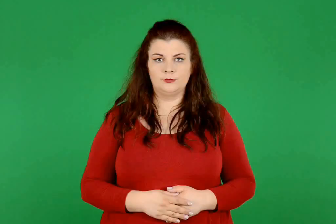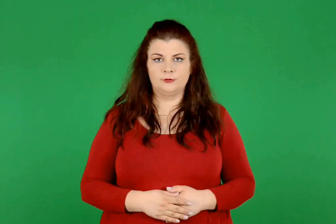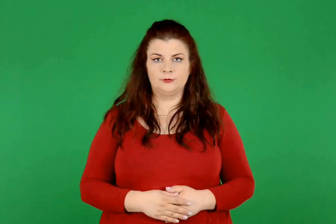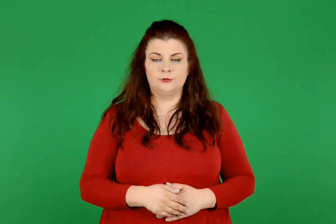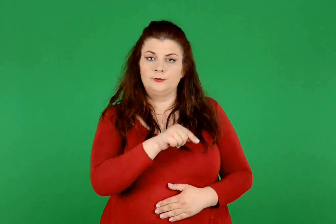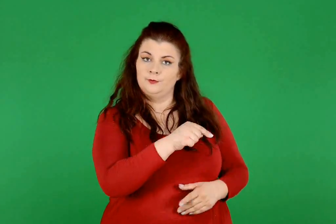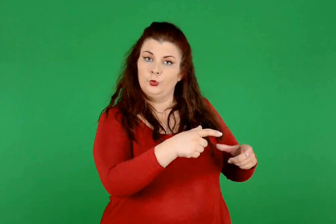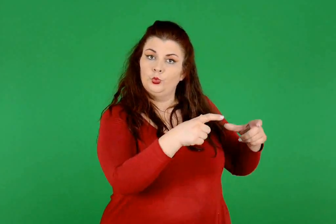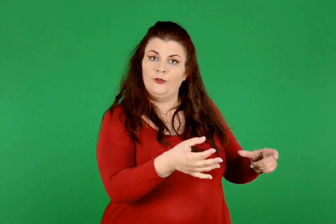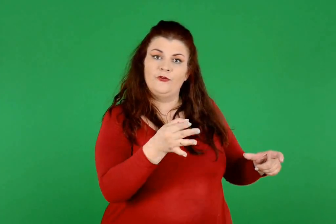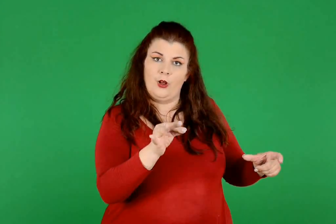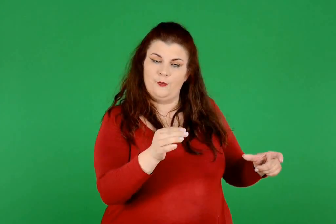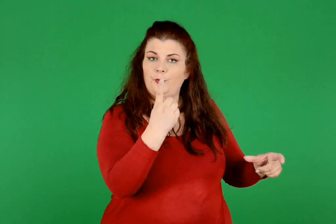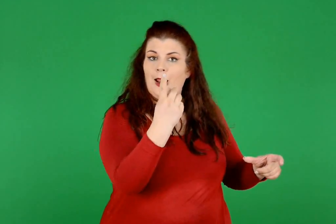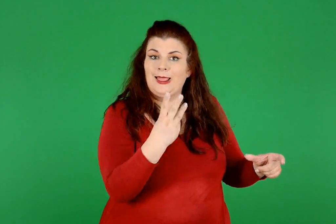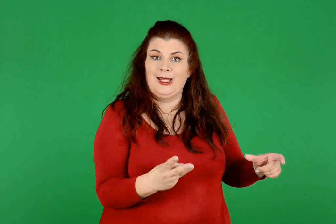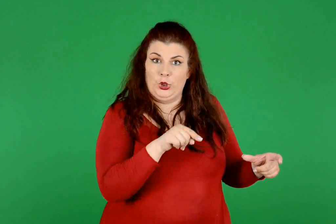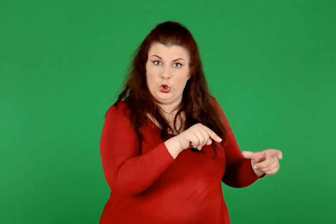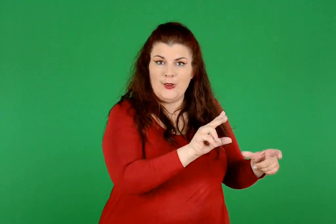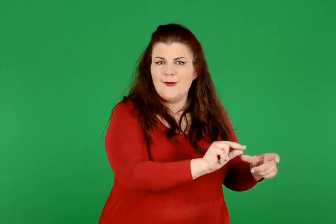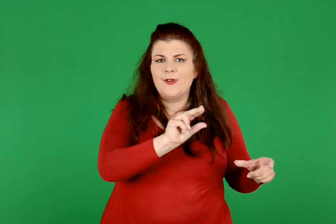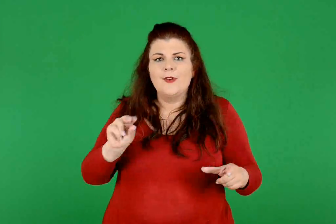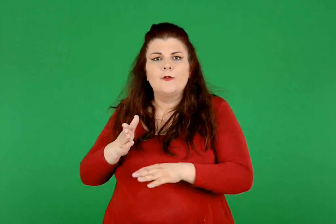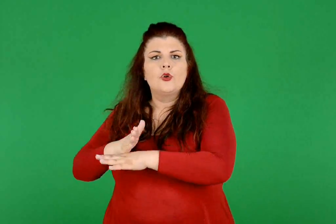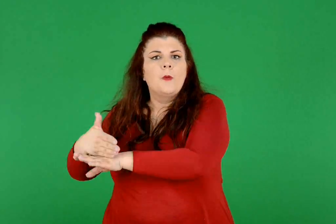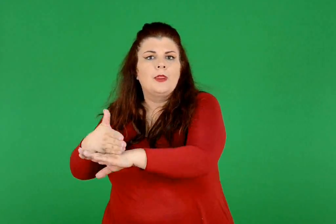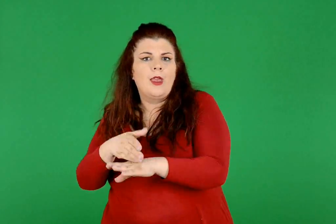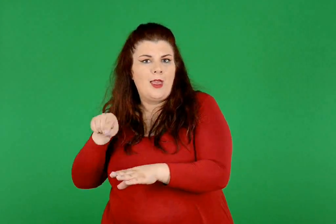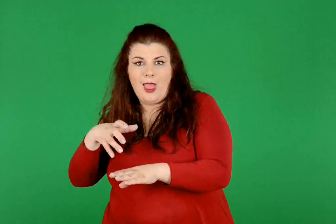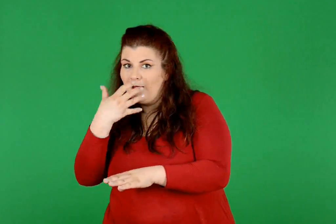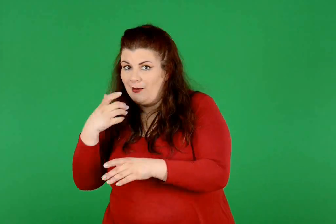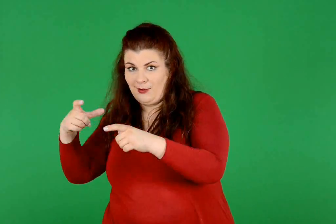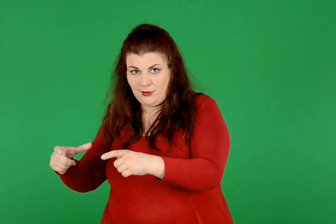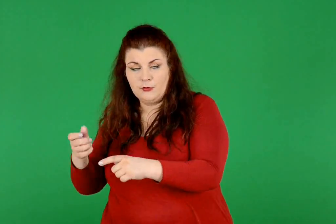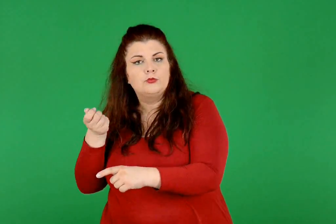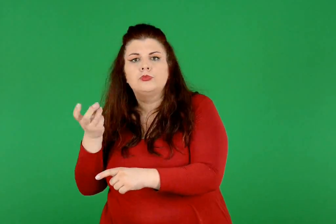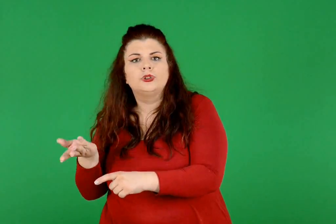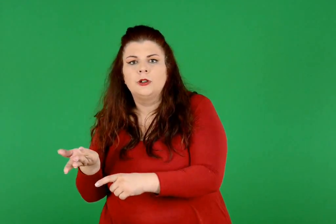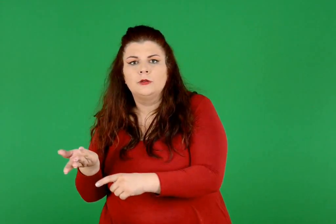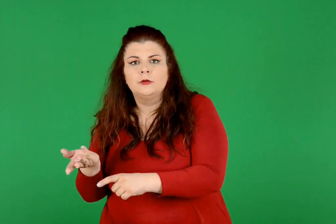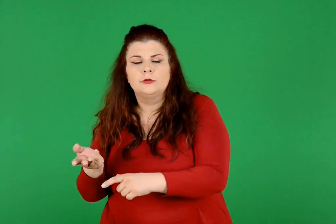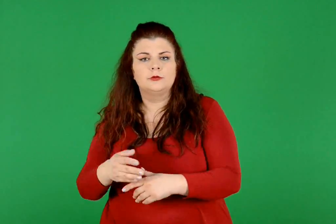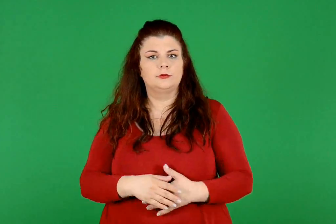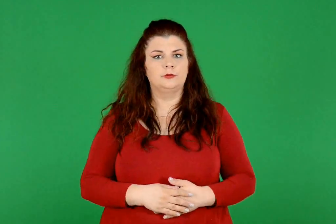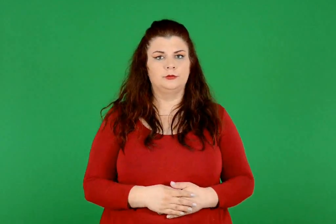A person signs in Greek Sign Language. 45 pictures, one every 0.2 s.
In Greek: πόσα κομμάτια της μηλόπιτας είναι ίσα με το 1/3 της τούρτας ;
